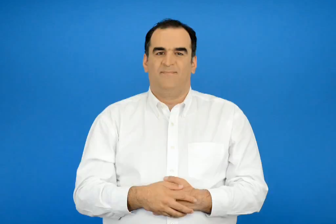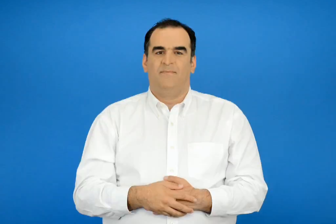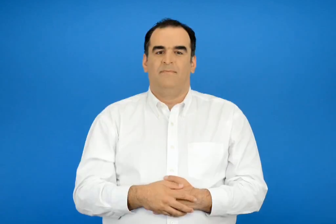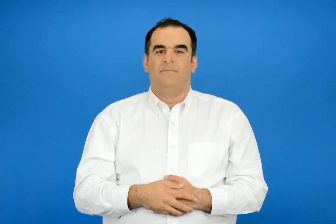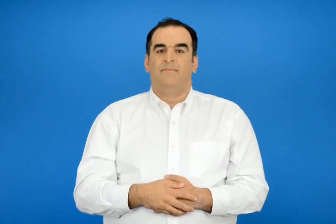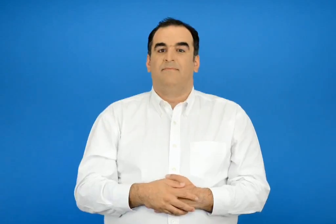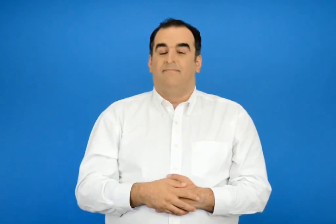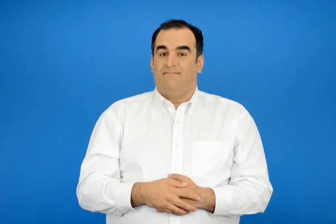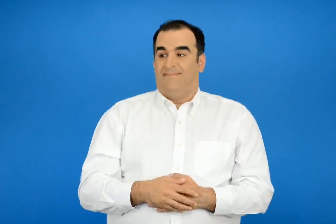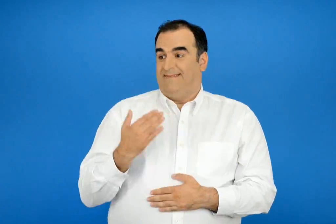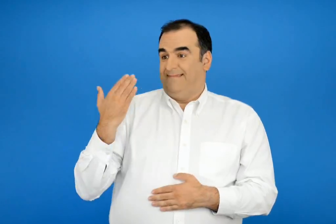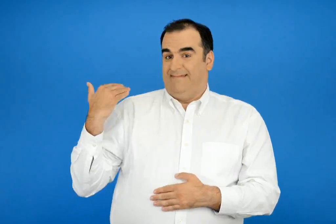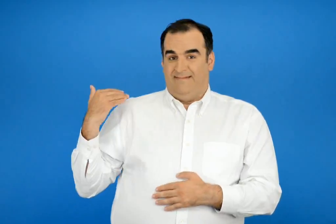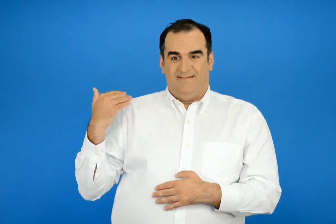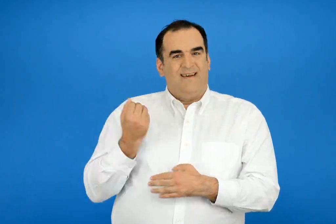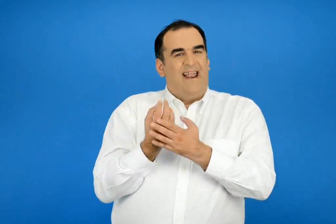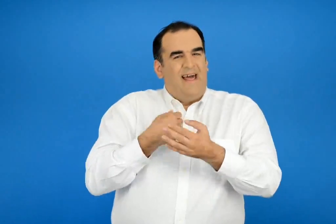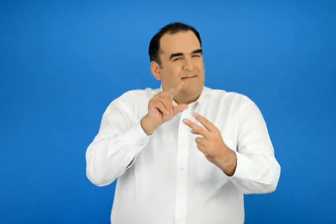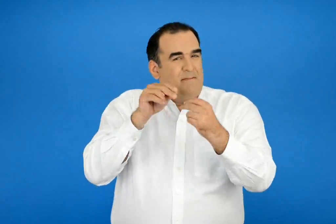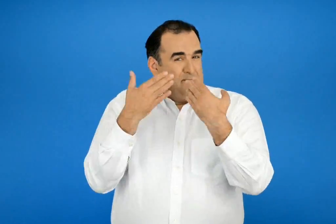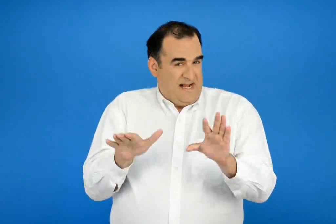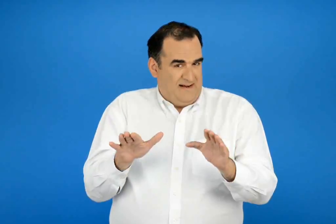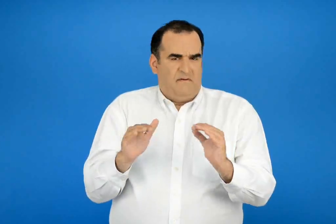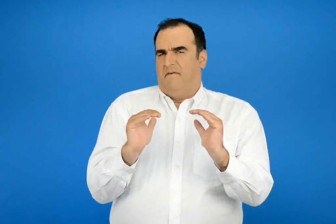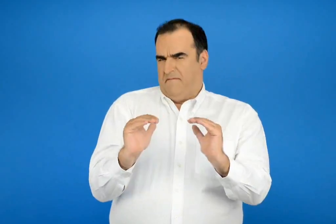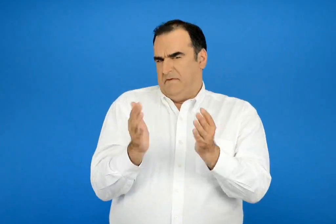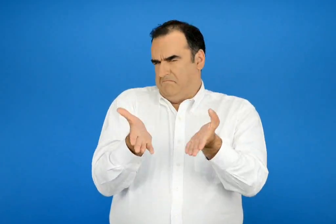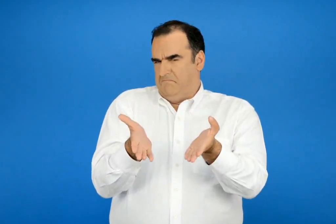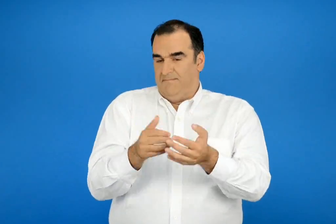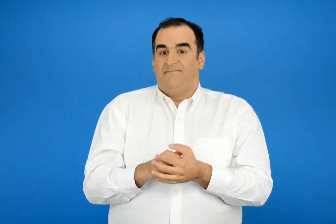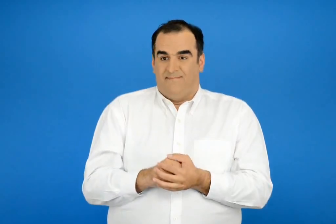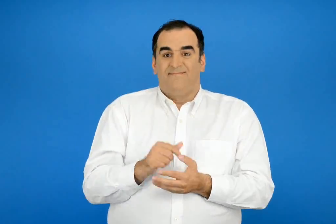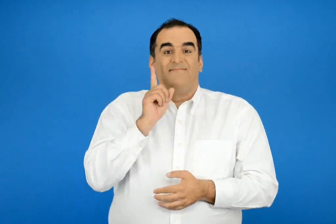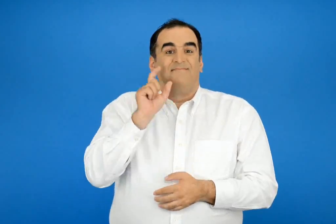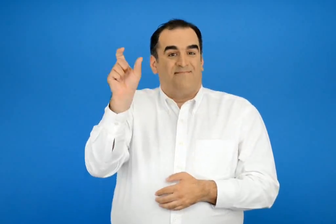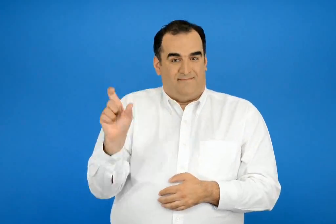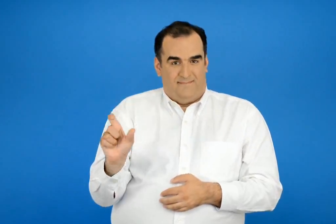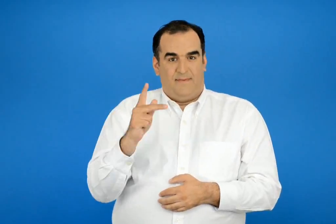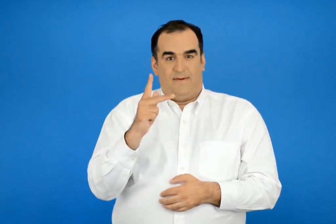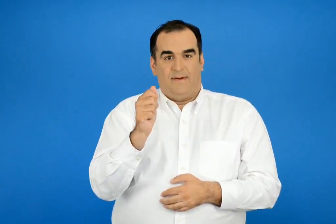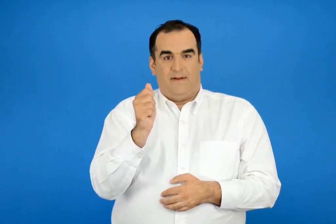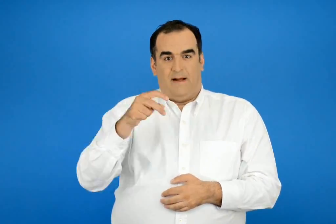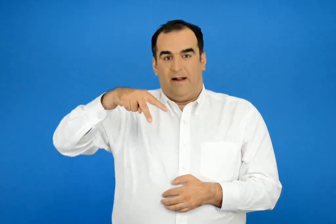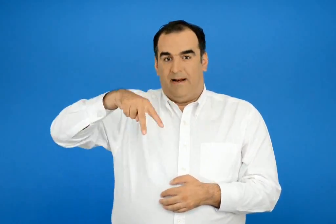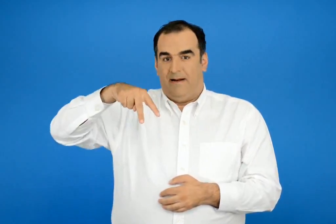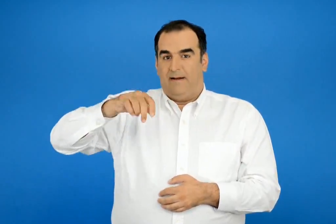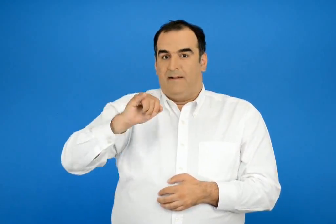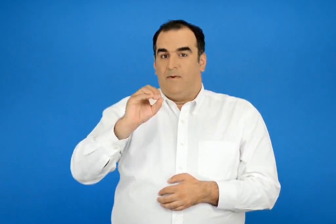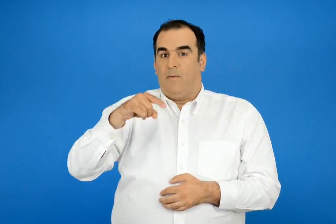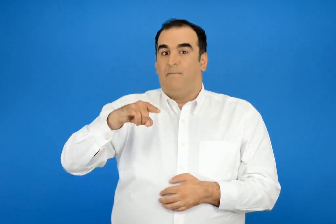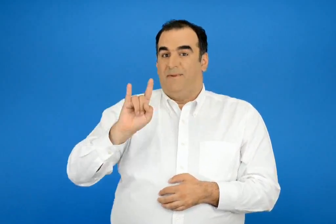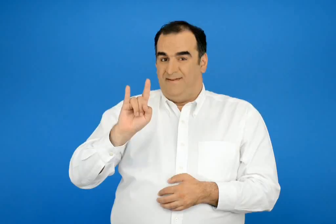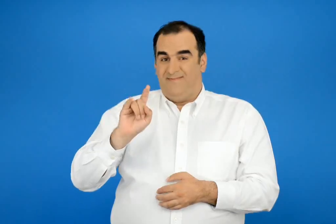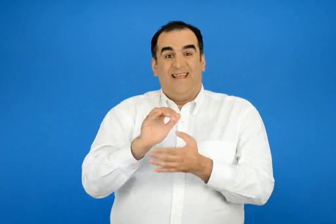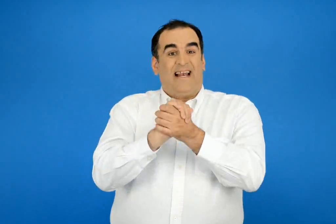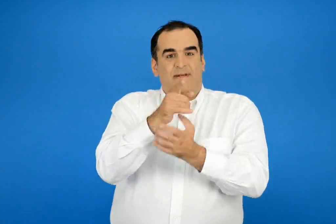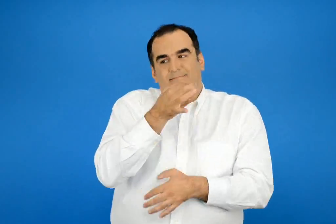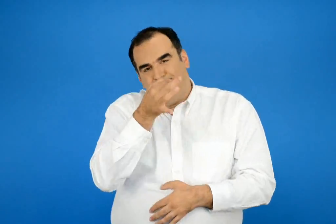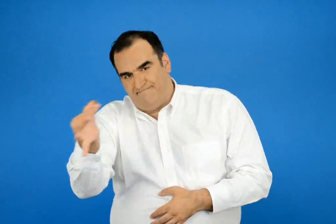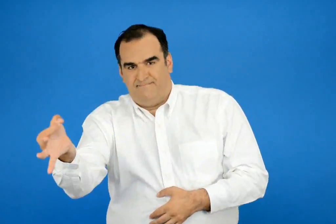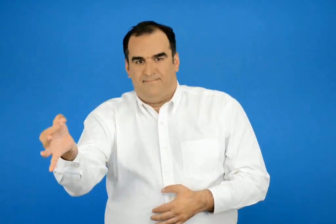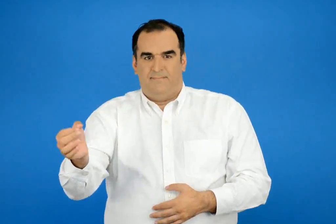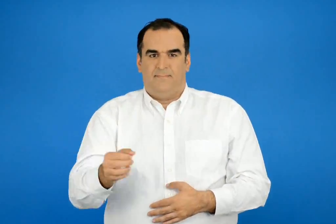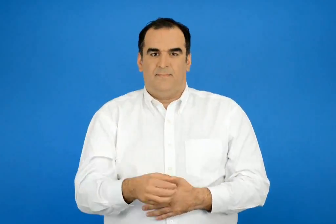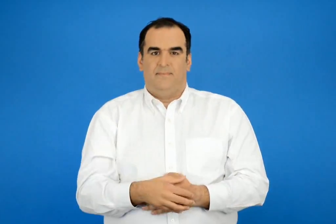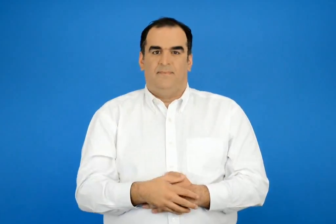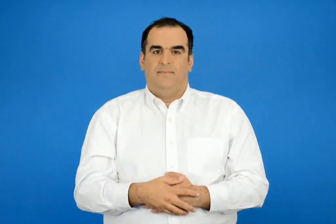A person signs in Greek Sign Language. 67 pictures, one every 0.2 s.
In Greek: αυτά είναι τα νέα μου από την τελευταία φορά που σας είδα να δώσετε χαιρετίσματα και στην κυριά καλλιόπη
